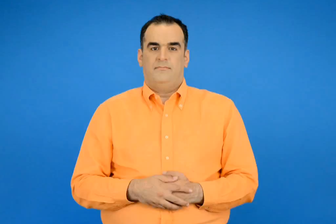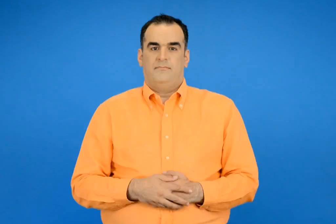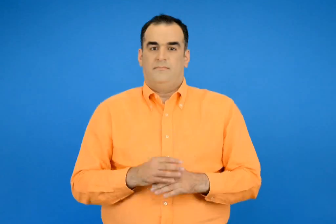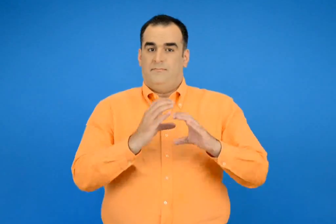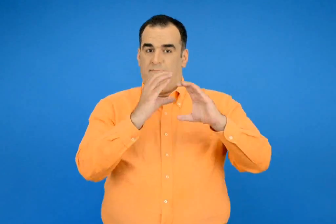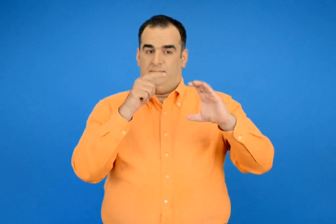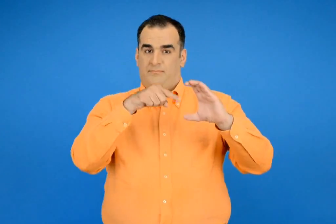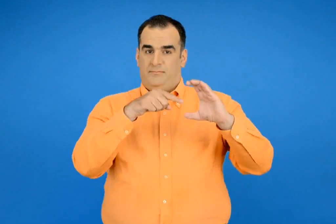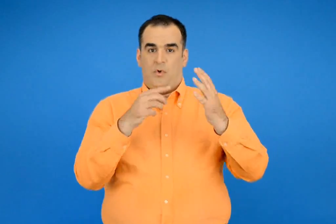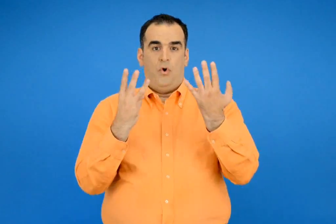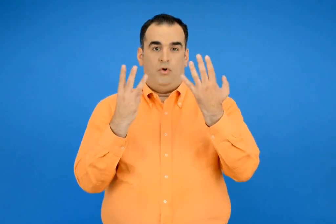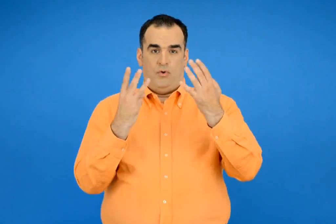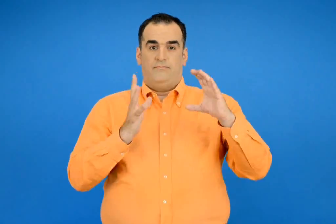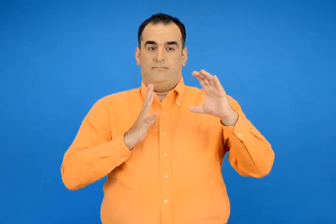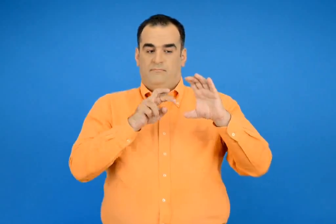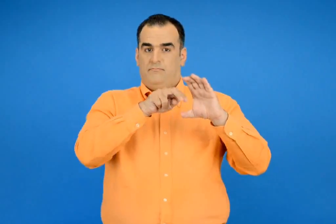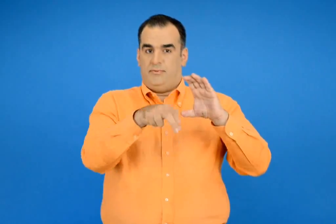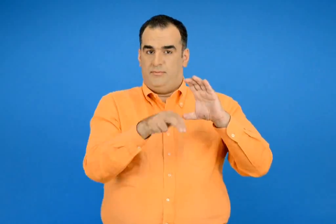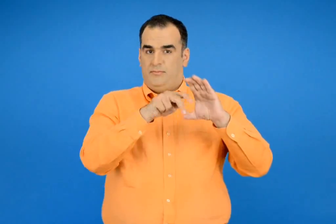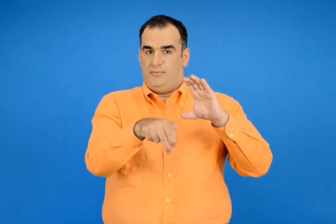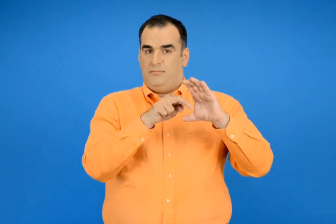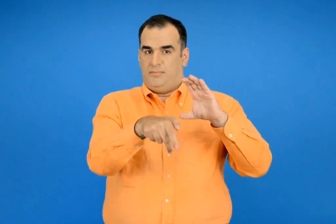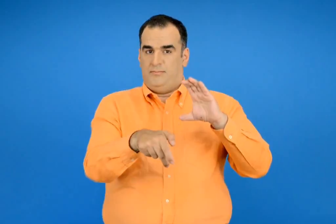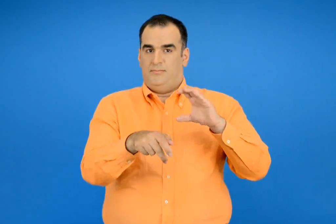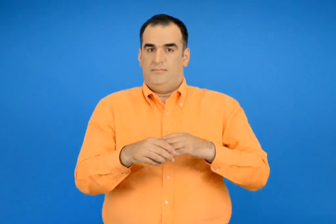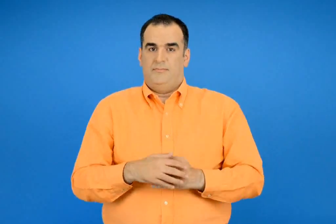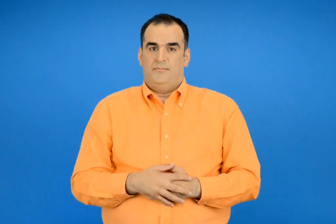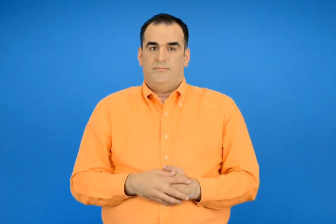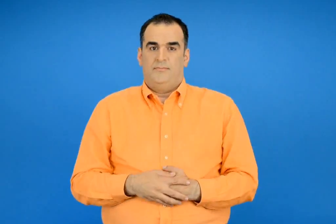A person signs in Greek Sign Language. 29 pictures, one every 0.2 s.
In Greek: κατεβαίνουν 8
